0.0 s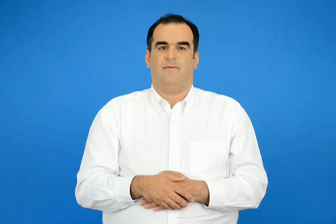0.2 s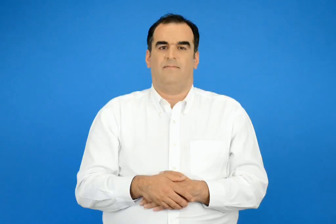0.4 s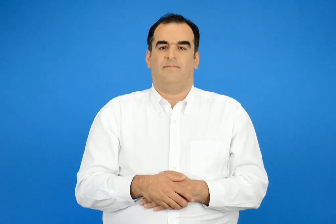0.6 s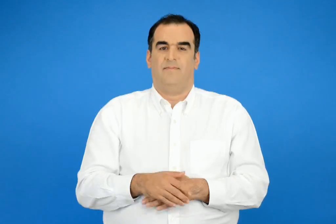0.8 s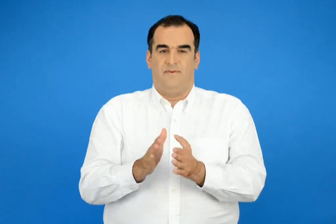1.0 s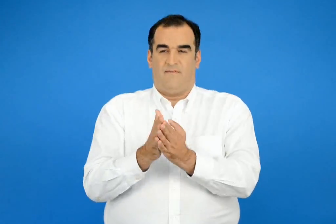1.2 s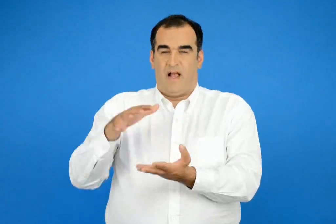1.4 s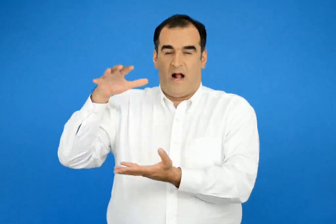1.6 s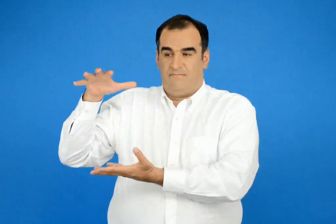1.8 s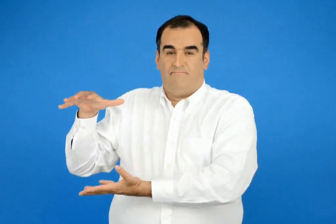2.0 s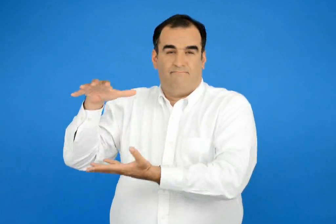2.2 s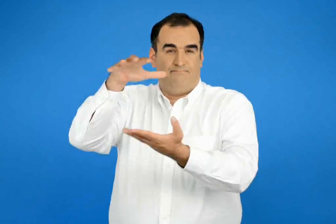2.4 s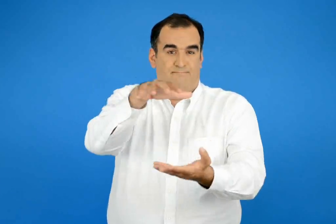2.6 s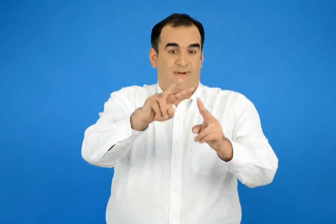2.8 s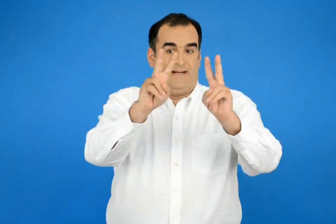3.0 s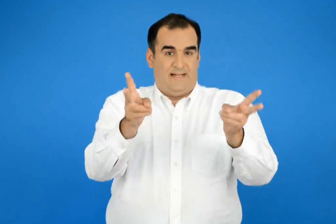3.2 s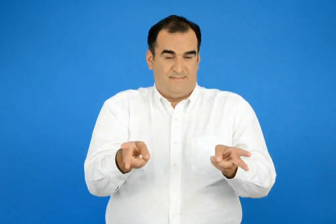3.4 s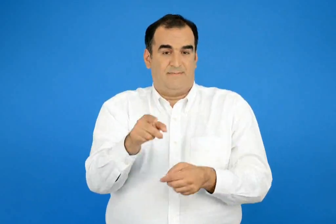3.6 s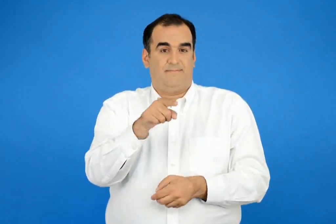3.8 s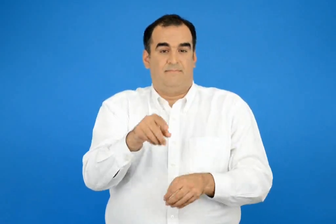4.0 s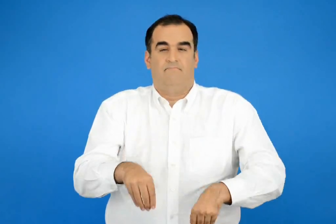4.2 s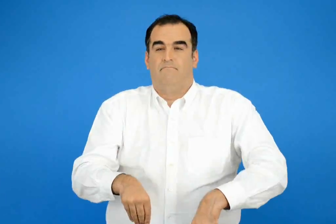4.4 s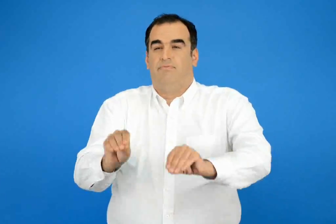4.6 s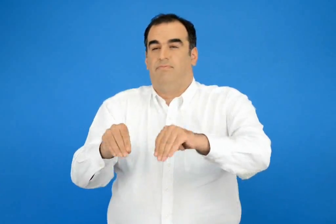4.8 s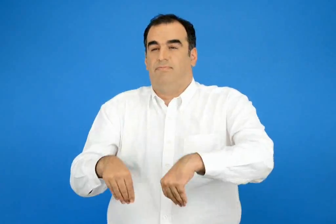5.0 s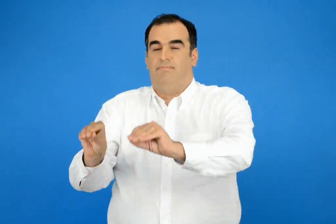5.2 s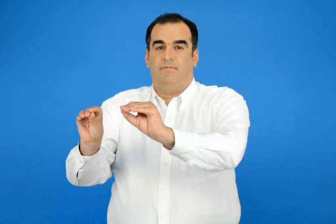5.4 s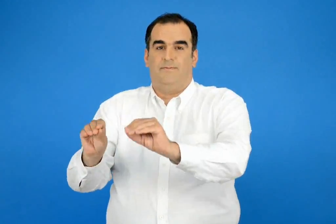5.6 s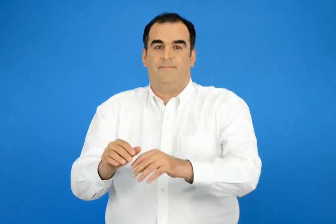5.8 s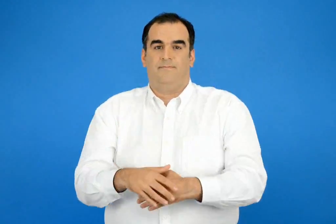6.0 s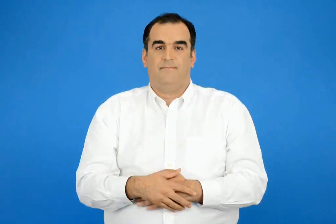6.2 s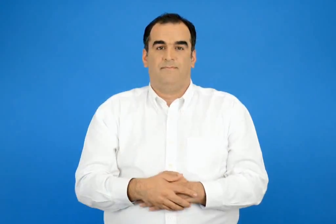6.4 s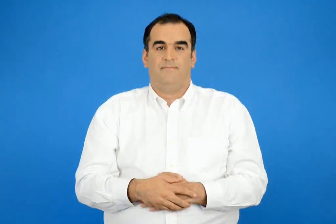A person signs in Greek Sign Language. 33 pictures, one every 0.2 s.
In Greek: φέρνει στο κατάστημα του και πουλά τα βιβλία
